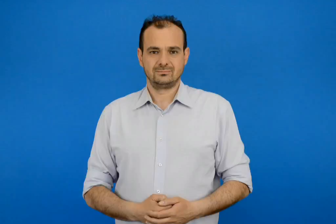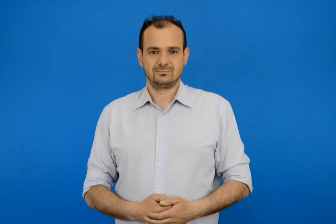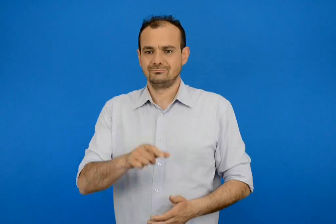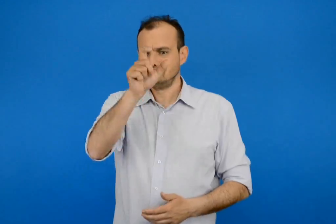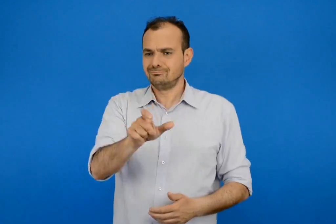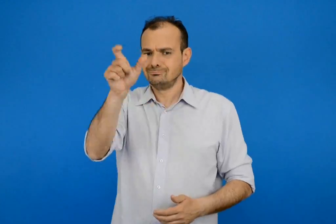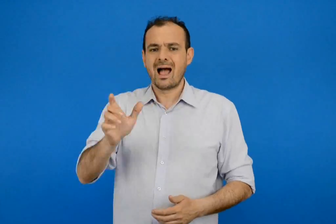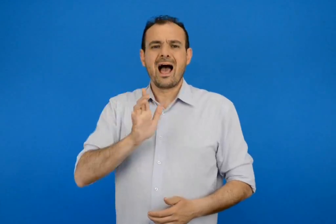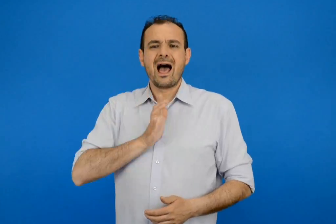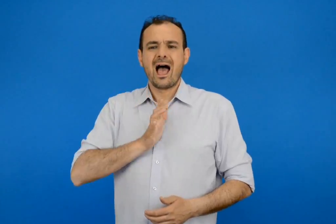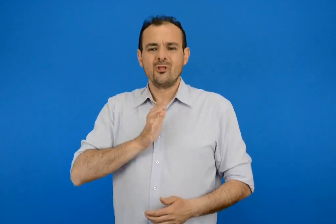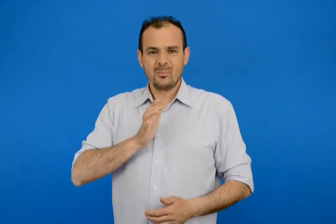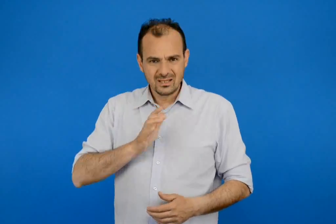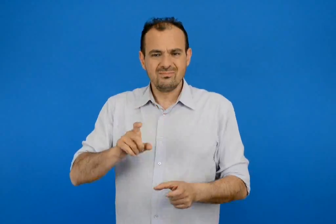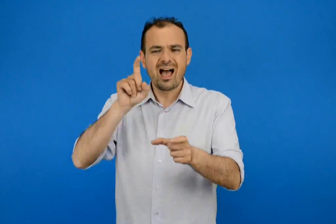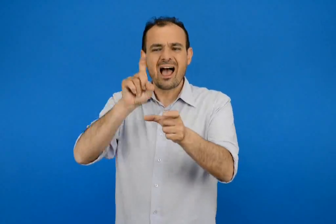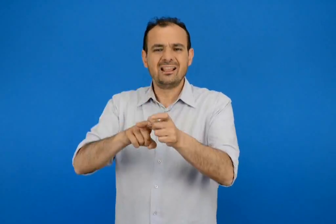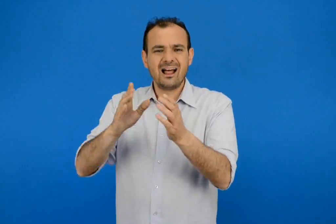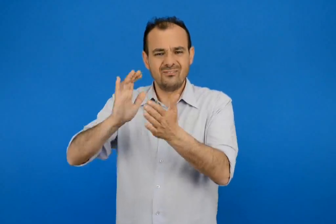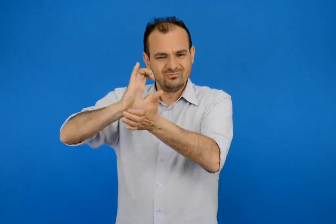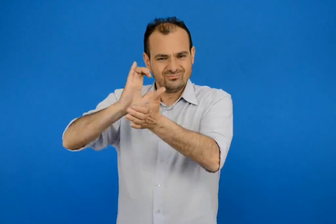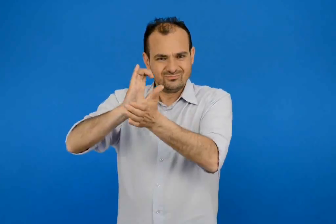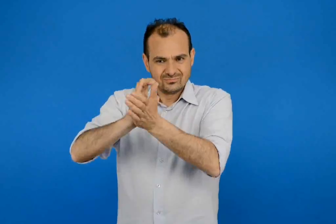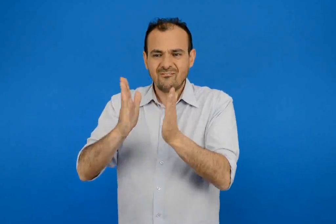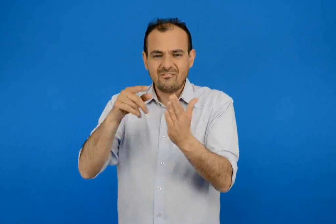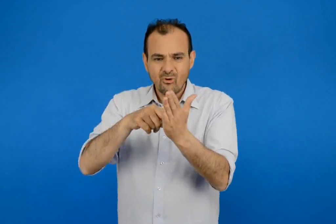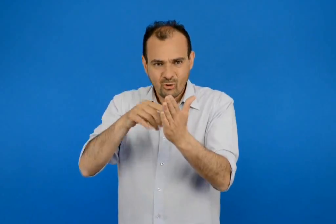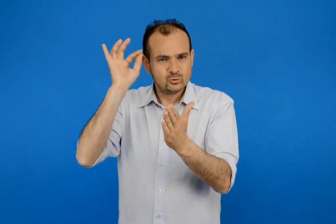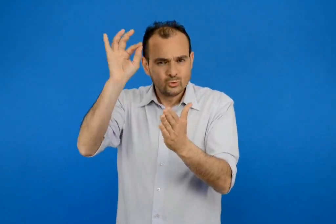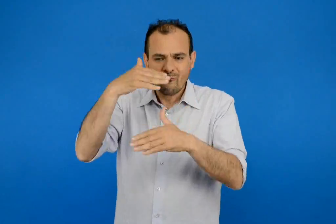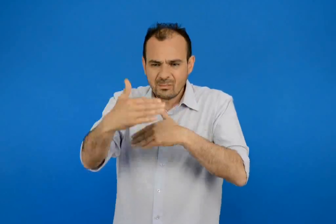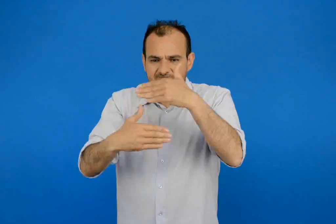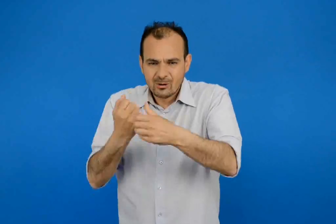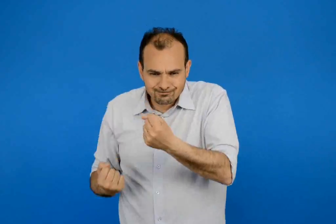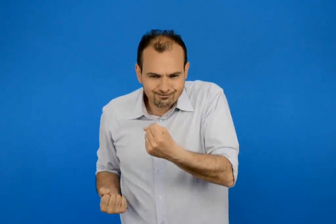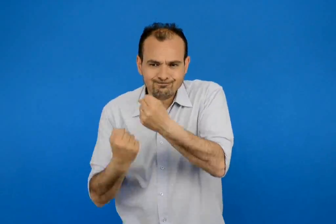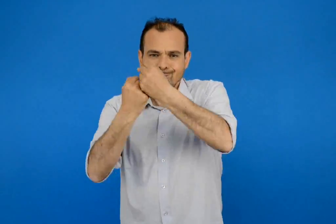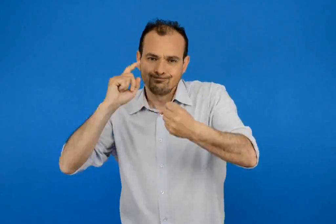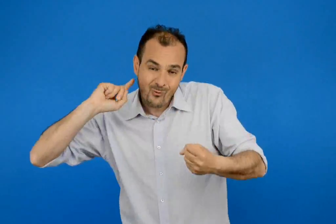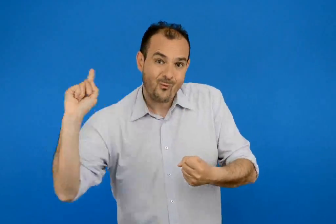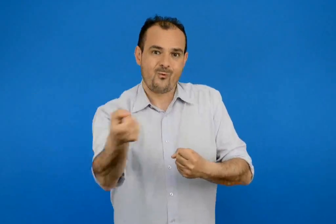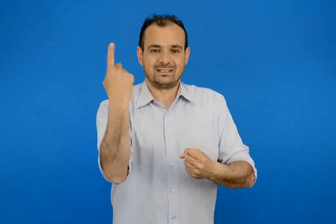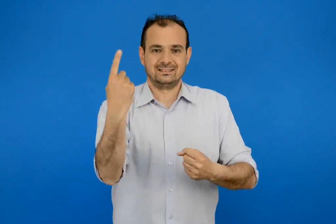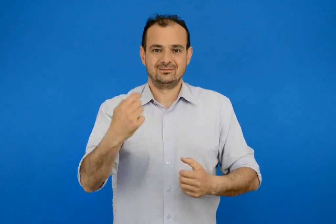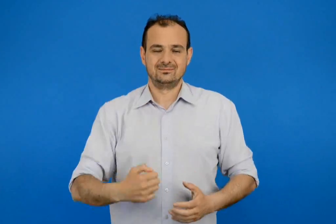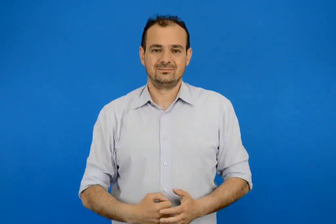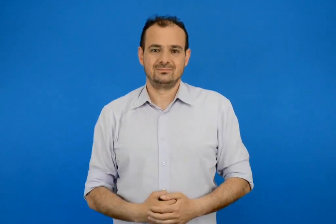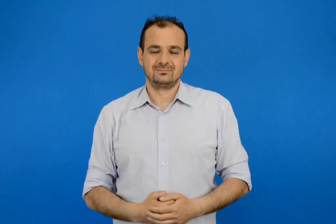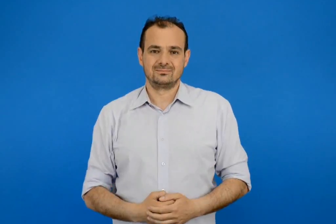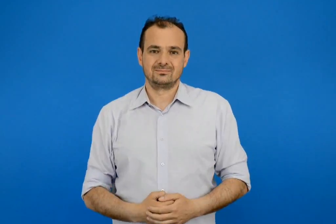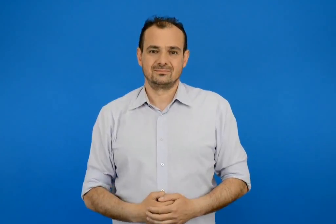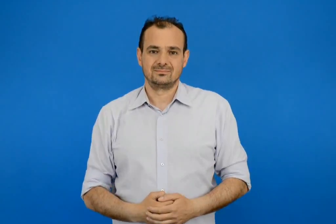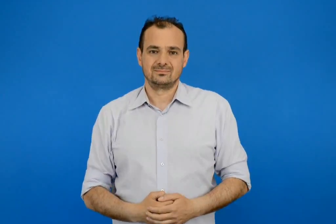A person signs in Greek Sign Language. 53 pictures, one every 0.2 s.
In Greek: οι άνθρωποι του εκδοτικού οίκου φρόντισαν το βιβλίο σε κάθε του βήμα και βοήθησαν να δώσουν όλοι τον καλύτερο τους εαυτό
